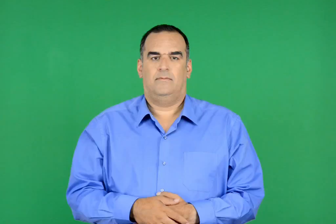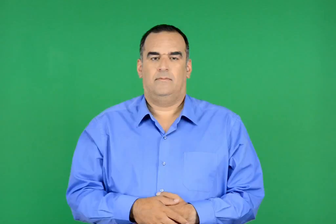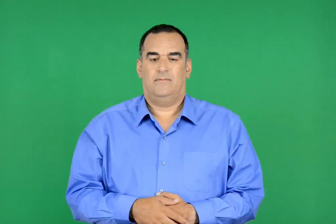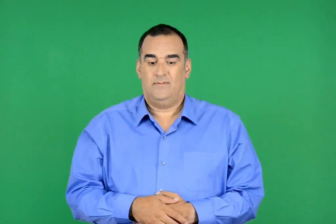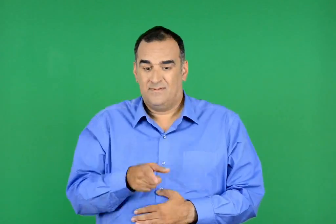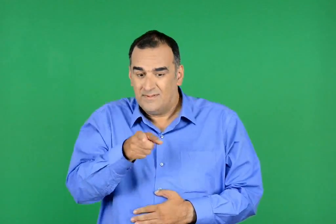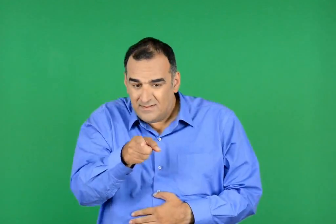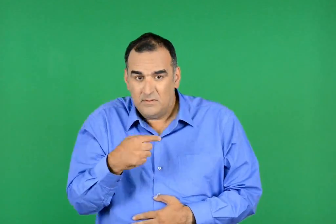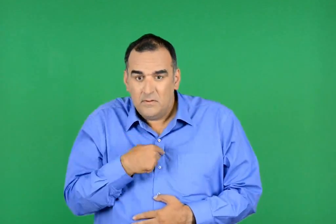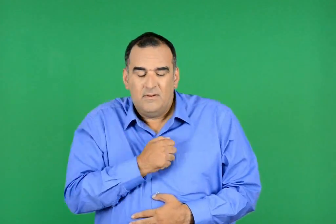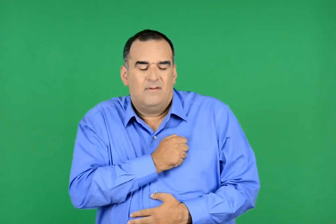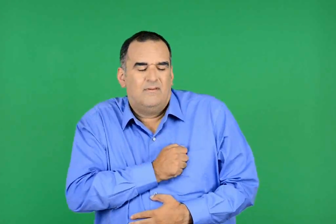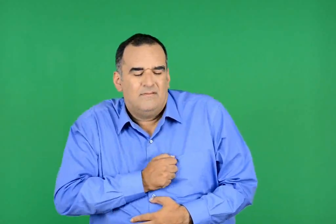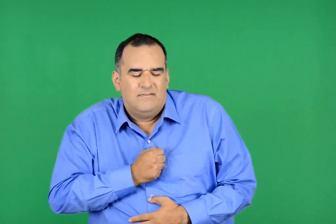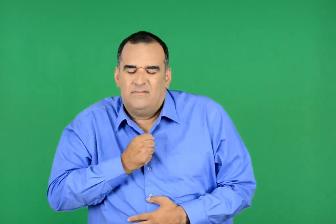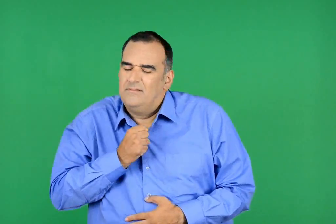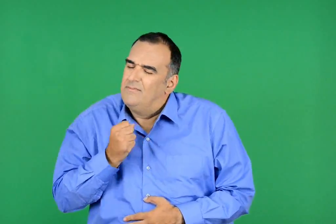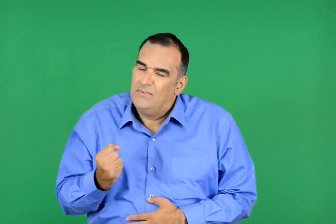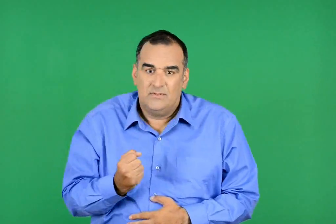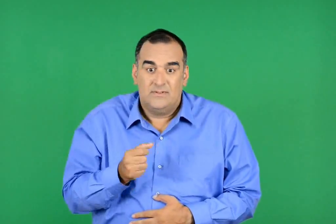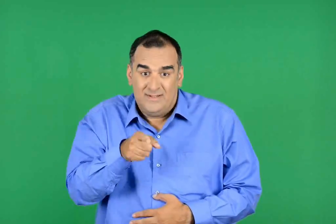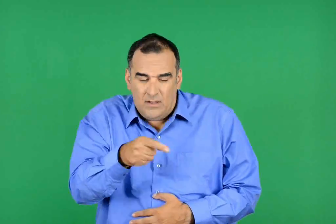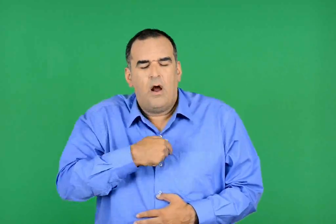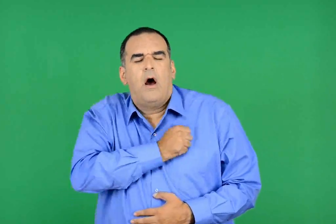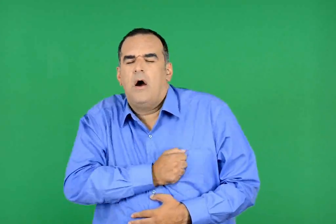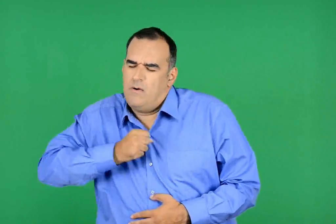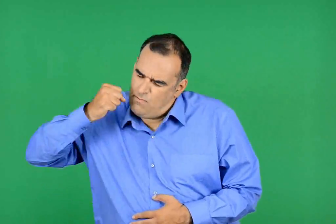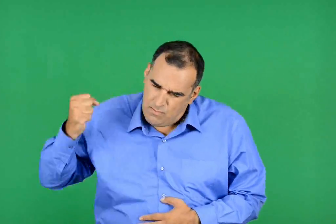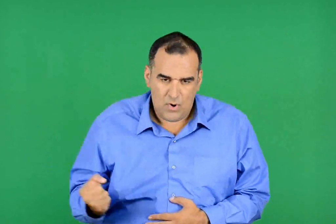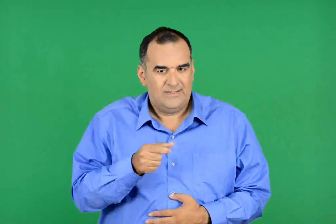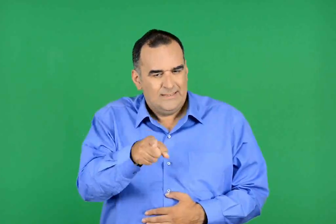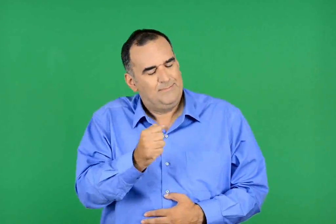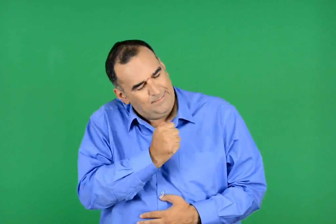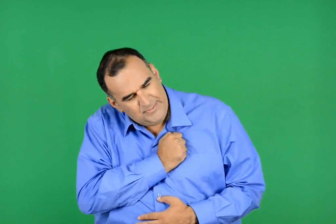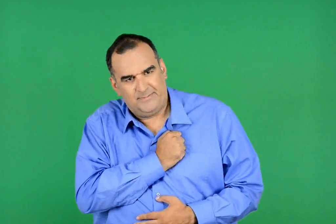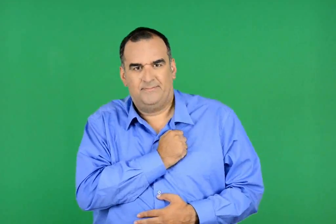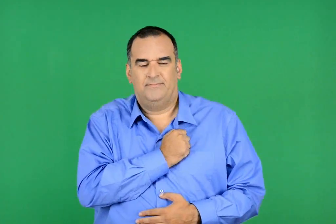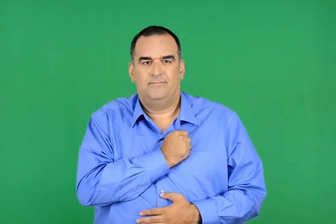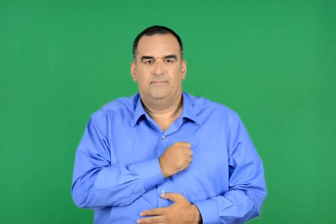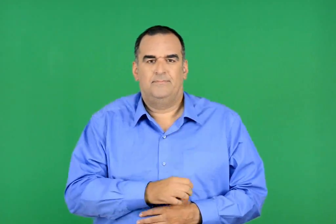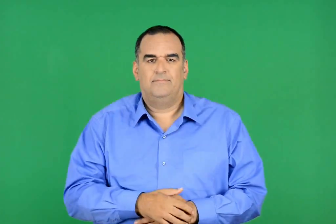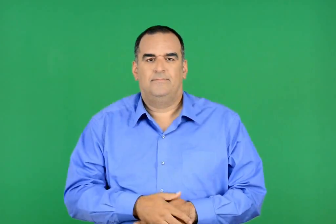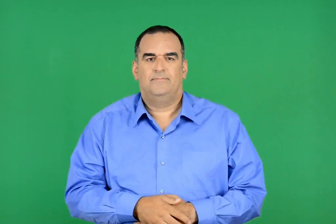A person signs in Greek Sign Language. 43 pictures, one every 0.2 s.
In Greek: με εσένα όμως θα πονέσω. αχ , πολύ θα πονέσω πίστεψέ µε
